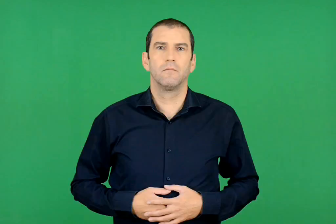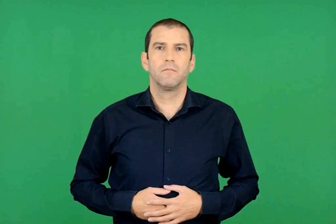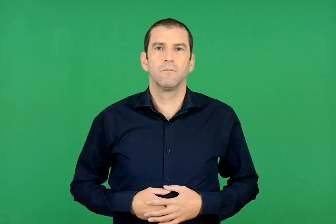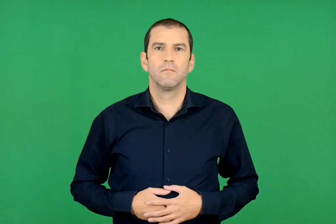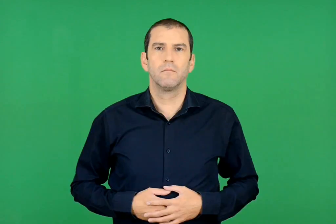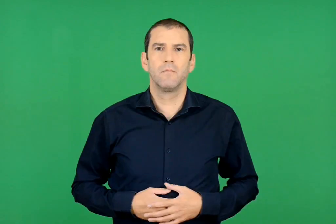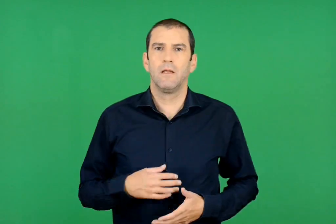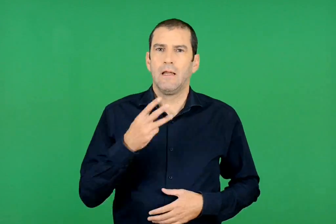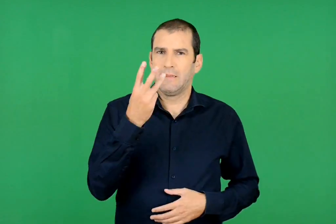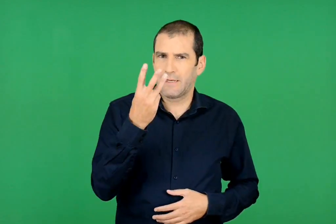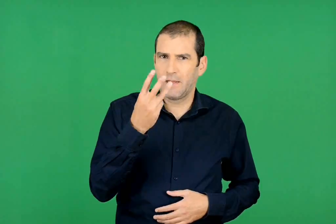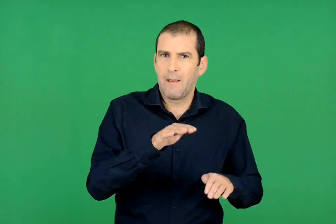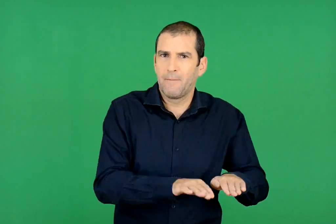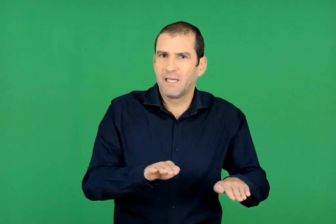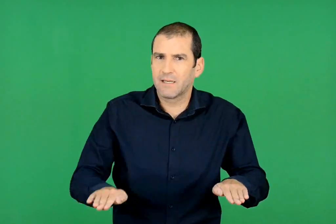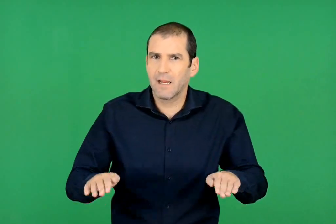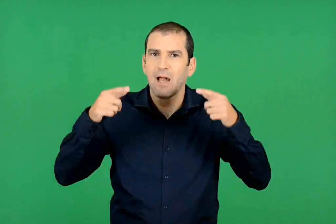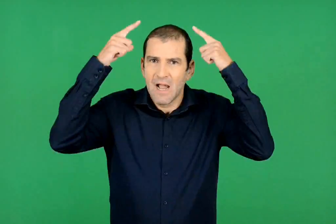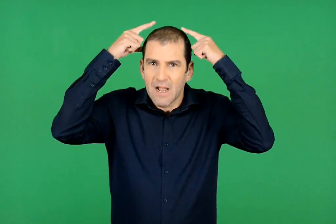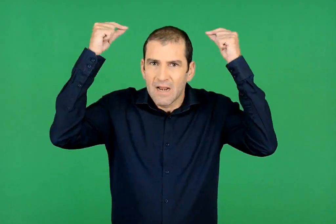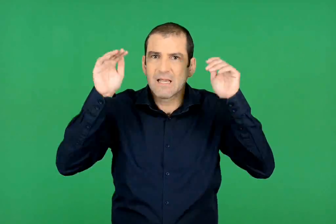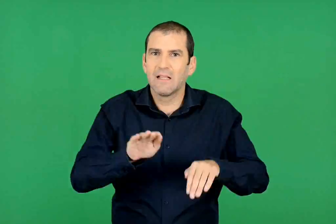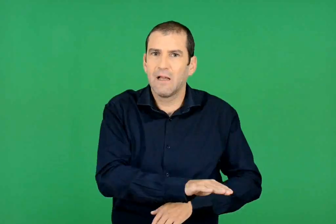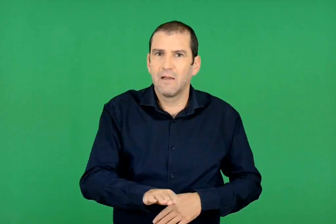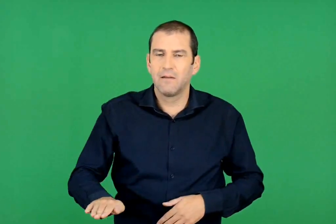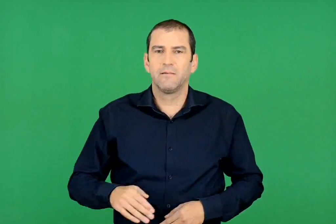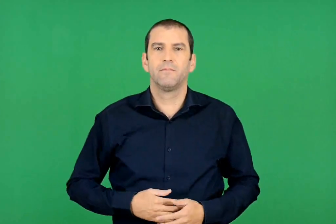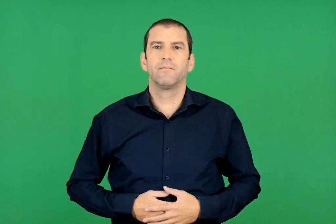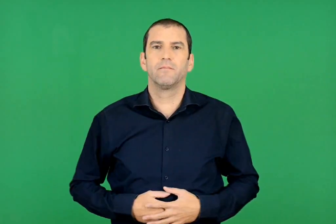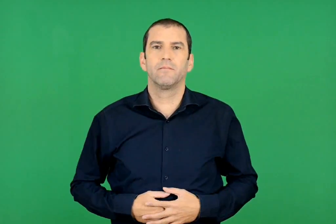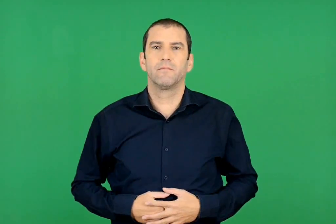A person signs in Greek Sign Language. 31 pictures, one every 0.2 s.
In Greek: τα τρία μικρά λυκάκια
